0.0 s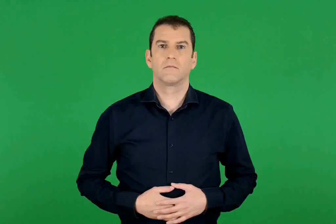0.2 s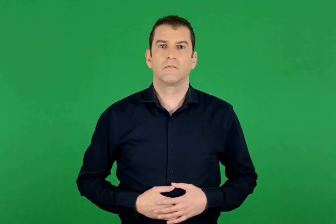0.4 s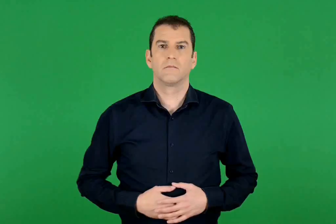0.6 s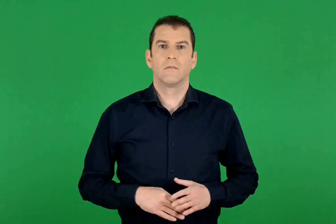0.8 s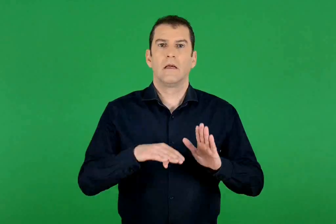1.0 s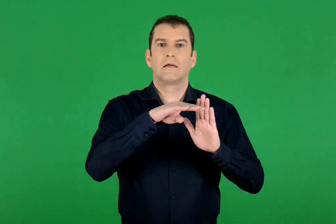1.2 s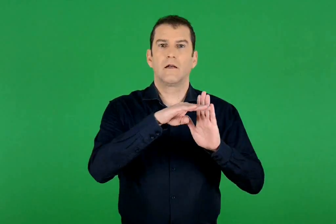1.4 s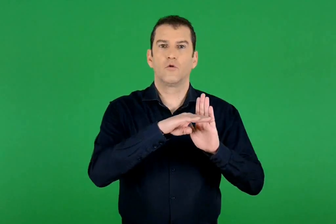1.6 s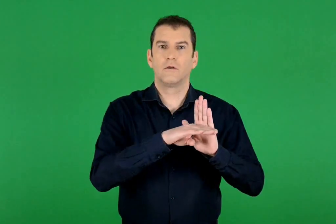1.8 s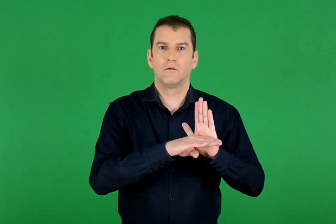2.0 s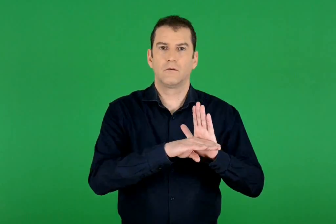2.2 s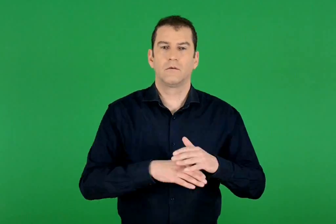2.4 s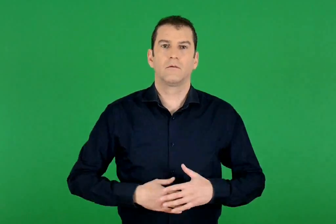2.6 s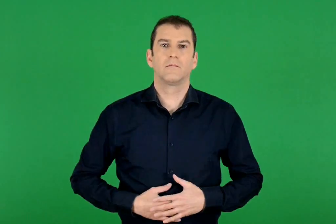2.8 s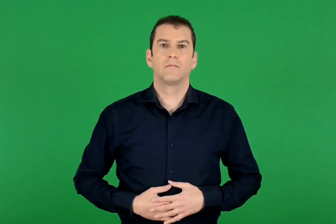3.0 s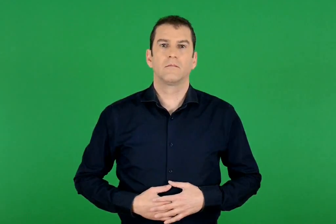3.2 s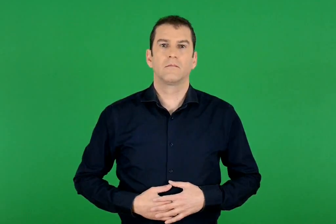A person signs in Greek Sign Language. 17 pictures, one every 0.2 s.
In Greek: κανόνες
